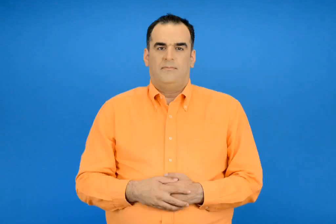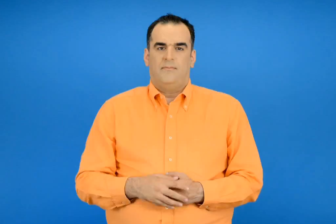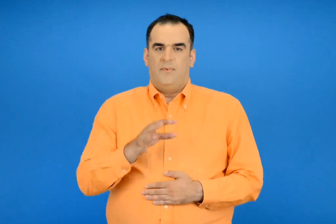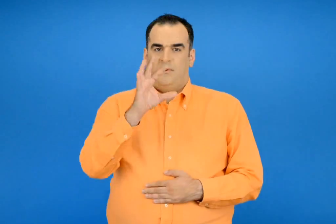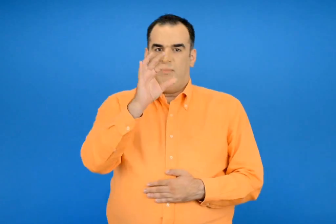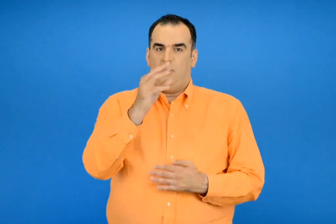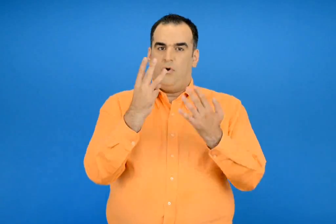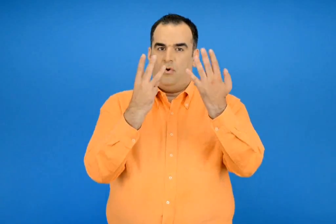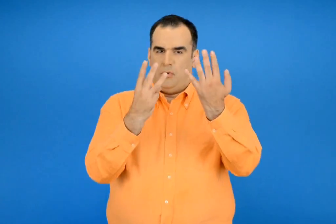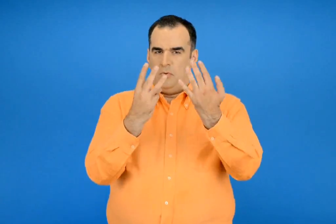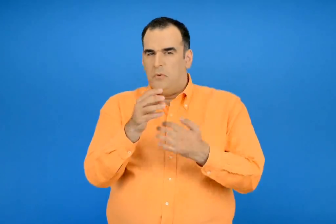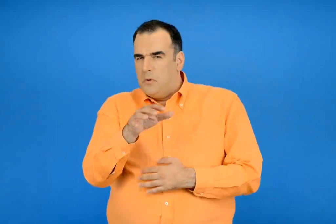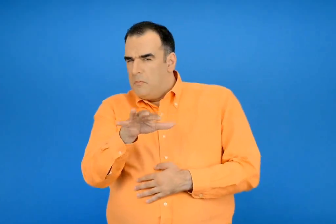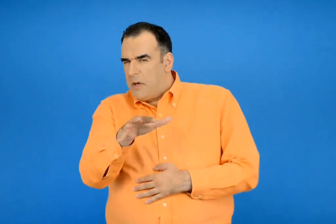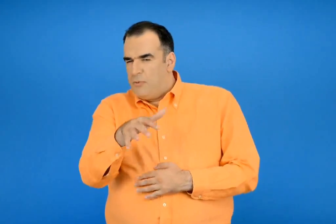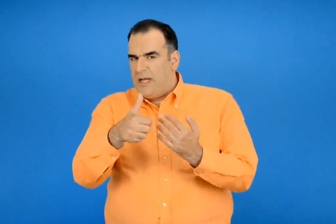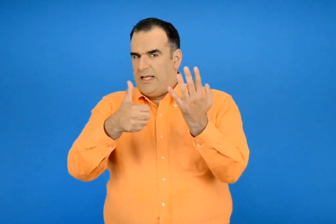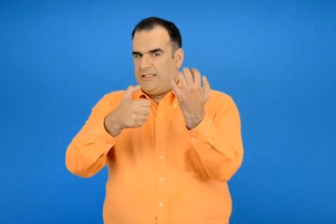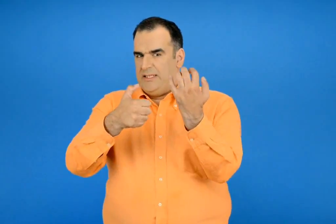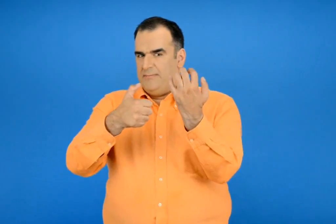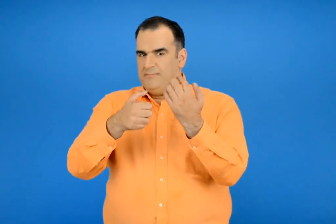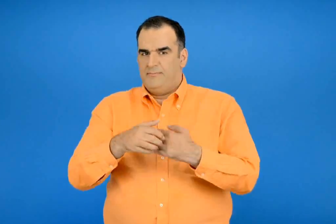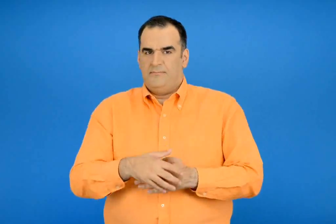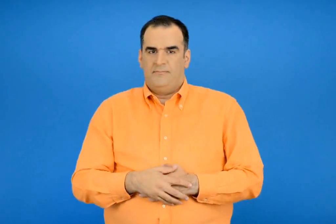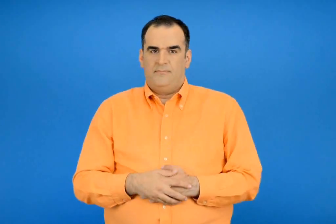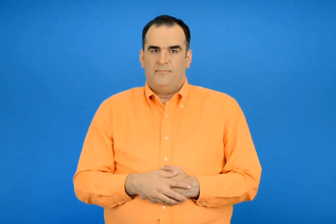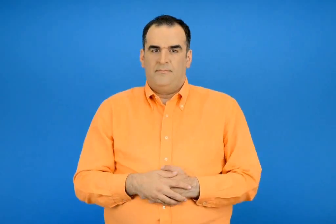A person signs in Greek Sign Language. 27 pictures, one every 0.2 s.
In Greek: 58 περίπου 60
